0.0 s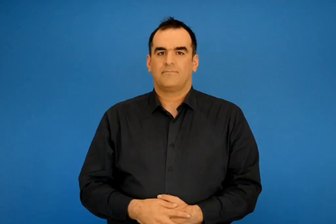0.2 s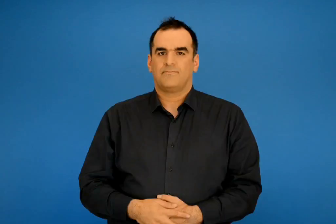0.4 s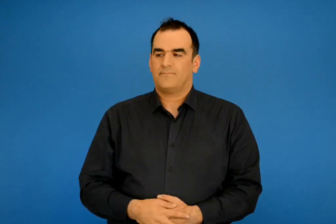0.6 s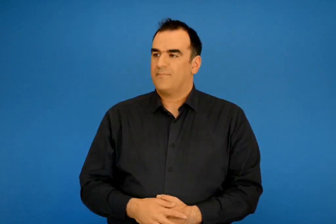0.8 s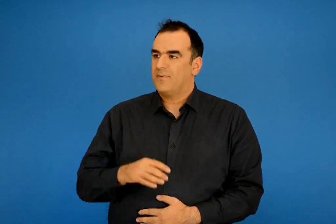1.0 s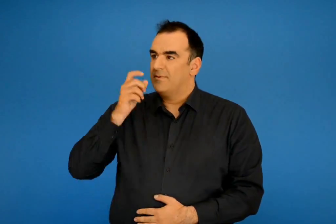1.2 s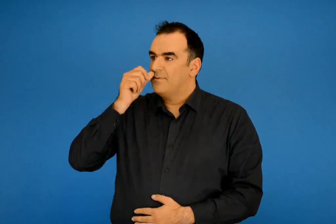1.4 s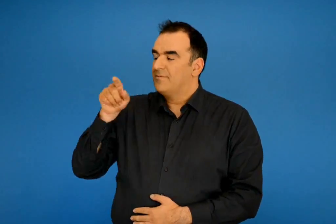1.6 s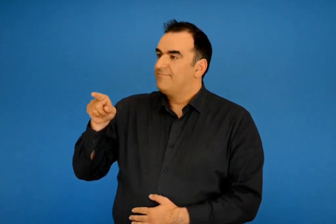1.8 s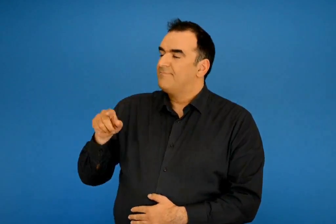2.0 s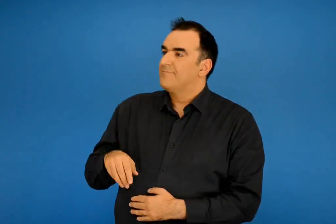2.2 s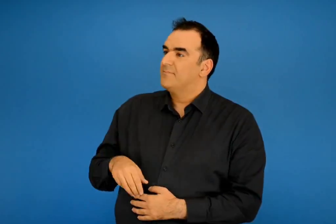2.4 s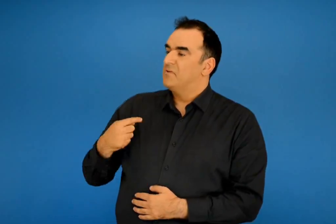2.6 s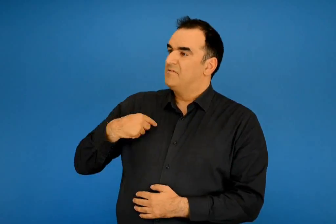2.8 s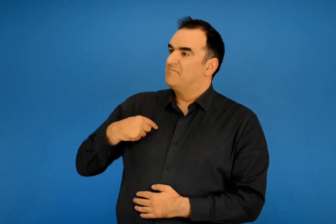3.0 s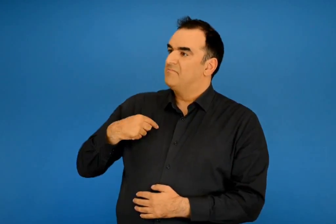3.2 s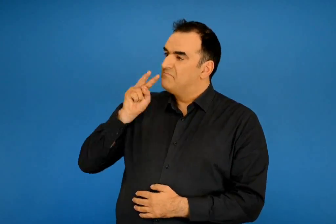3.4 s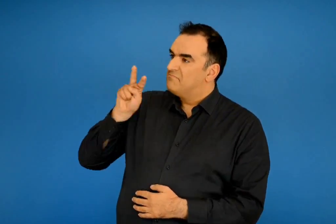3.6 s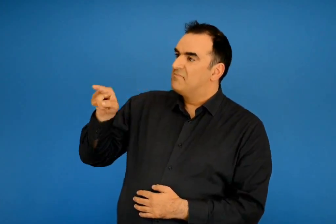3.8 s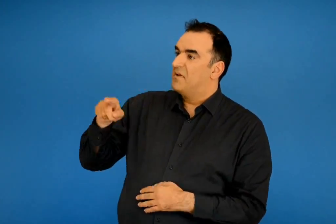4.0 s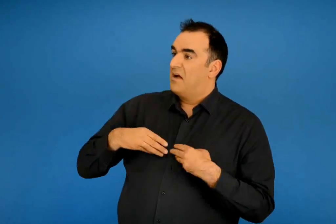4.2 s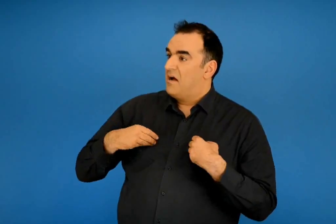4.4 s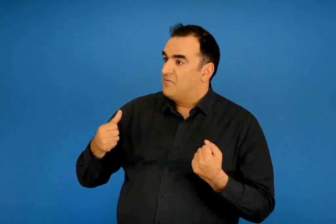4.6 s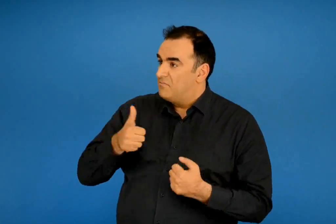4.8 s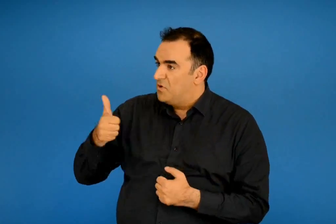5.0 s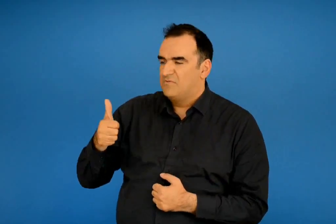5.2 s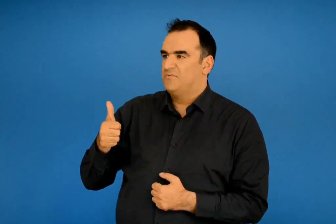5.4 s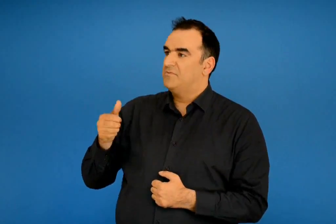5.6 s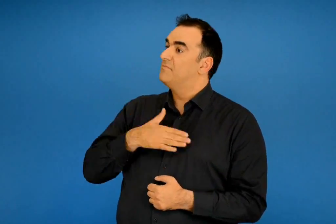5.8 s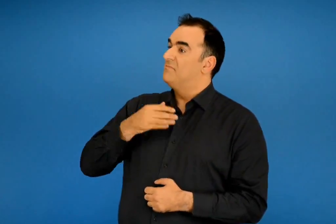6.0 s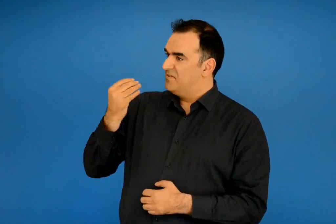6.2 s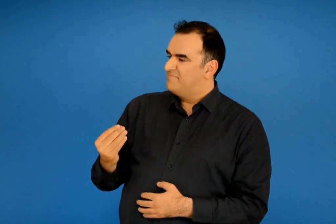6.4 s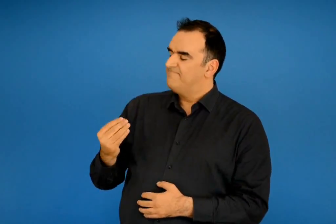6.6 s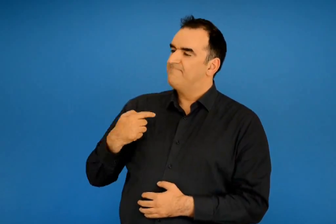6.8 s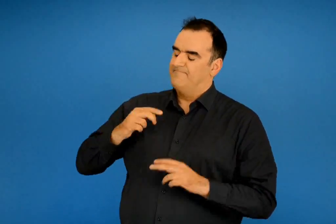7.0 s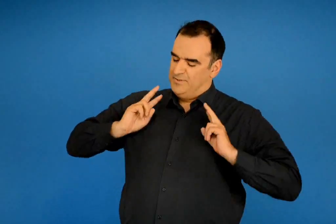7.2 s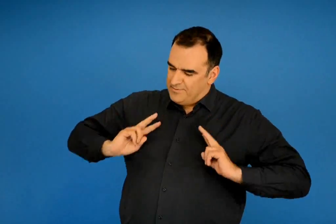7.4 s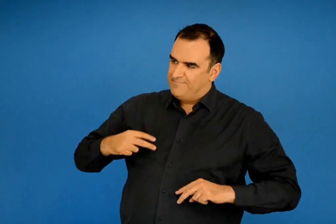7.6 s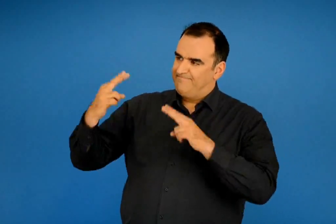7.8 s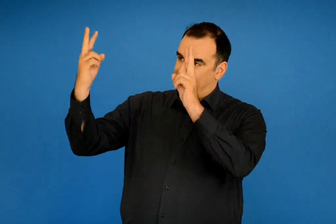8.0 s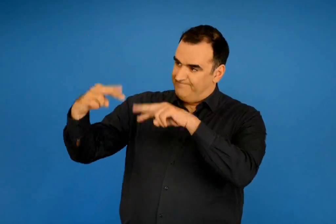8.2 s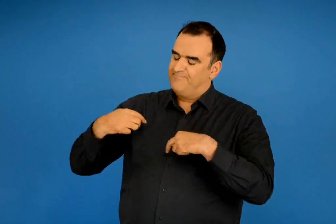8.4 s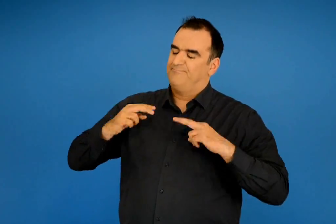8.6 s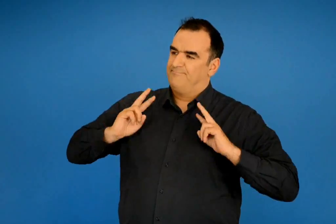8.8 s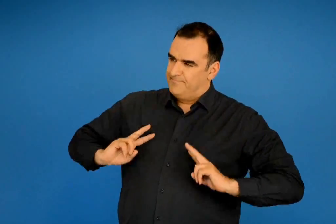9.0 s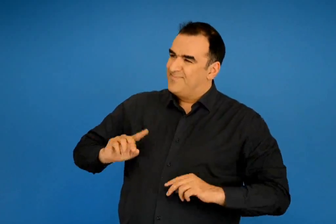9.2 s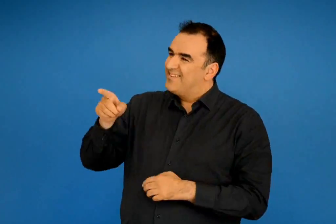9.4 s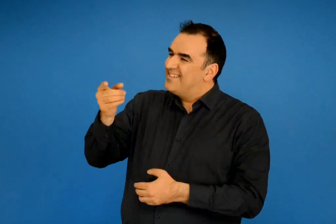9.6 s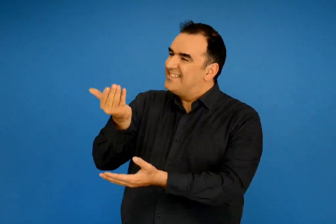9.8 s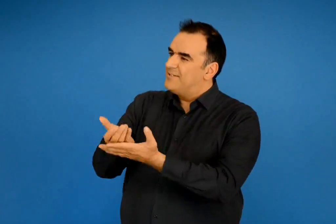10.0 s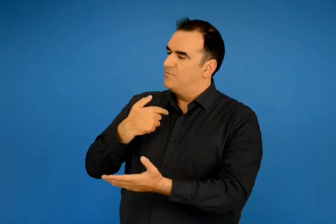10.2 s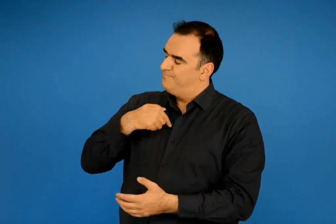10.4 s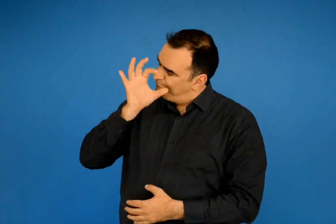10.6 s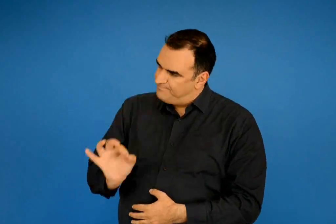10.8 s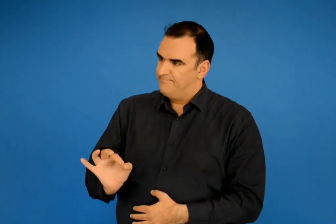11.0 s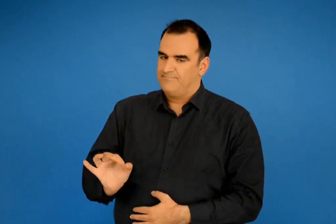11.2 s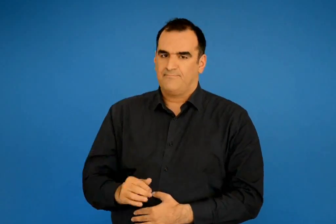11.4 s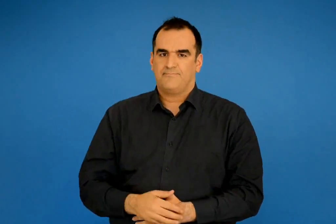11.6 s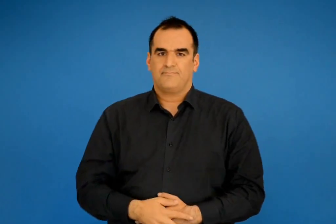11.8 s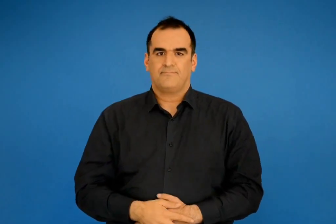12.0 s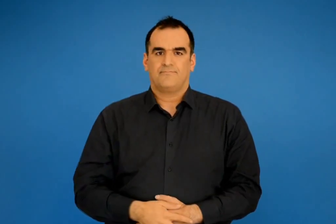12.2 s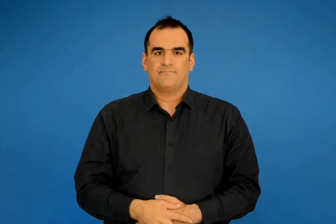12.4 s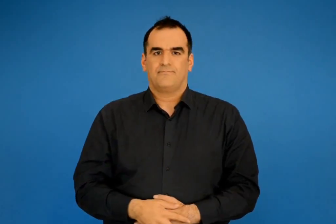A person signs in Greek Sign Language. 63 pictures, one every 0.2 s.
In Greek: λάμπη είπε ο τραγοπόδης βλέπω πως δεν είσαι μονάχα ευγενικό παιδί μα και καλό κι είμαι ευχαριστημένος που σε γνώρισα αυτό που ζητάς θα γίνει
